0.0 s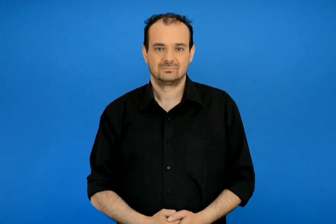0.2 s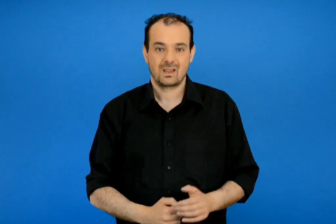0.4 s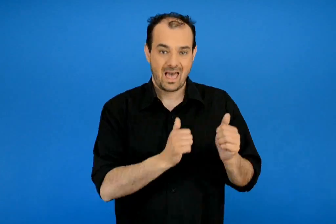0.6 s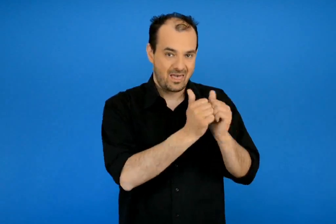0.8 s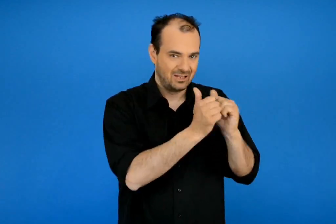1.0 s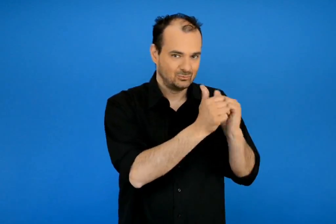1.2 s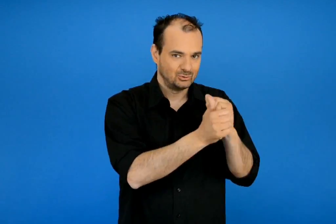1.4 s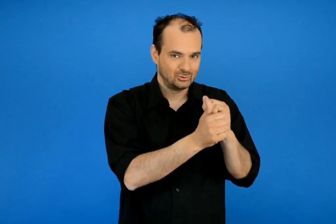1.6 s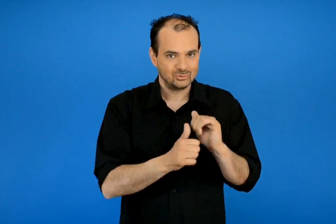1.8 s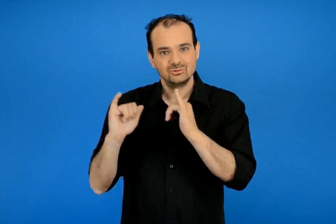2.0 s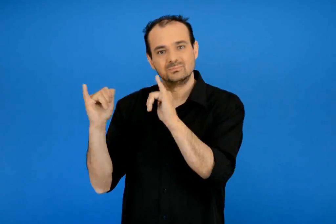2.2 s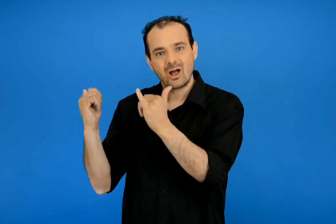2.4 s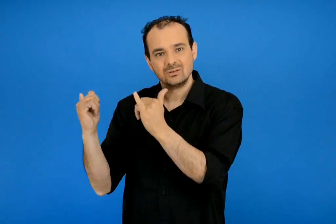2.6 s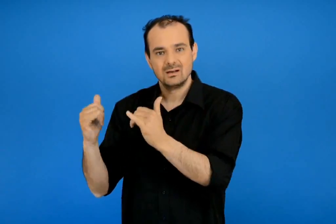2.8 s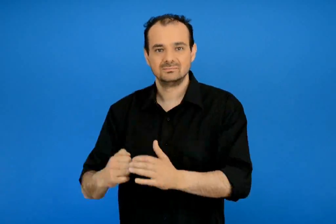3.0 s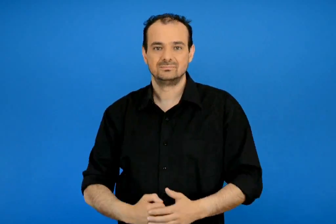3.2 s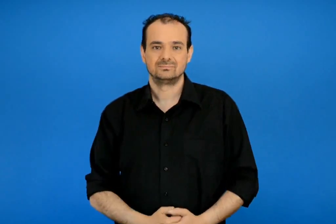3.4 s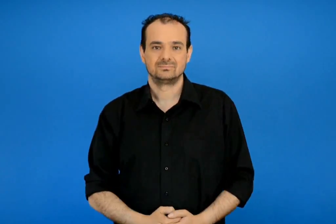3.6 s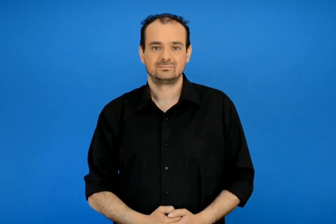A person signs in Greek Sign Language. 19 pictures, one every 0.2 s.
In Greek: αθλητισμός και ψυχαγωγία
